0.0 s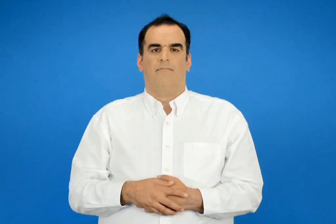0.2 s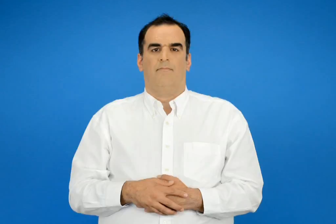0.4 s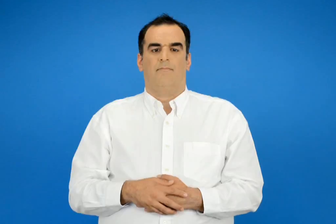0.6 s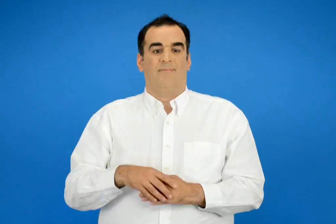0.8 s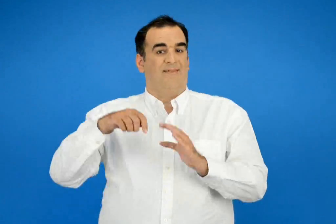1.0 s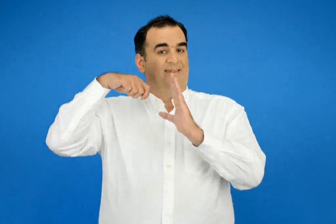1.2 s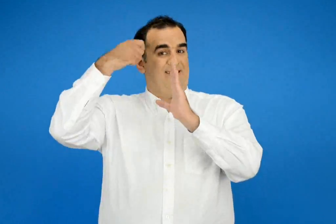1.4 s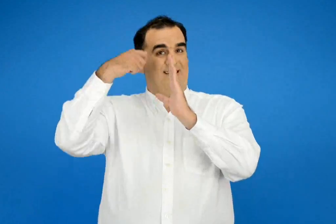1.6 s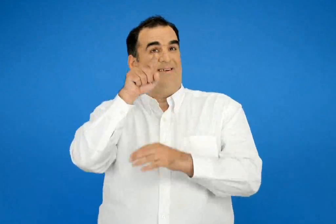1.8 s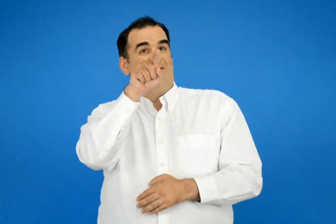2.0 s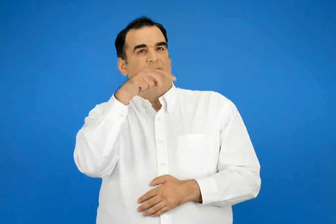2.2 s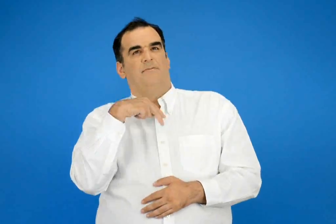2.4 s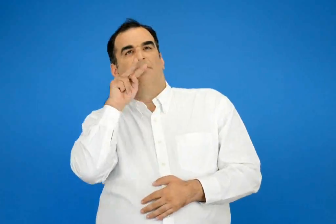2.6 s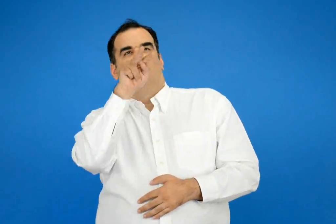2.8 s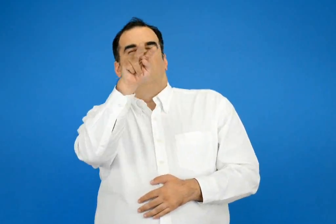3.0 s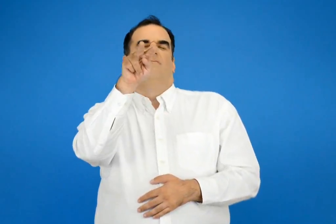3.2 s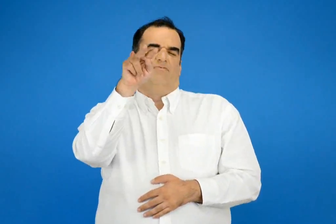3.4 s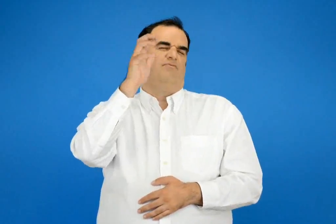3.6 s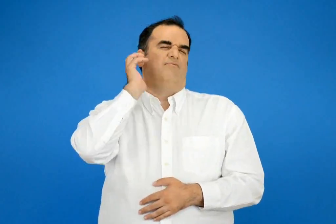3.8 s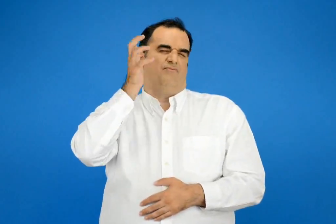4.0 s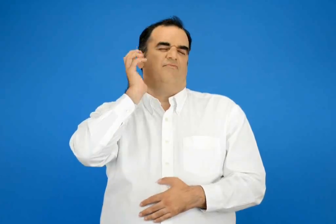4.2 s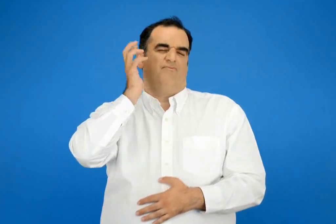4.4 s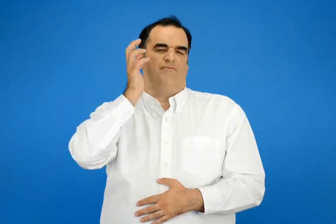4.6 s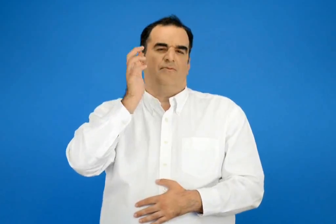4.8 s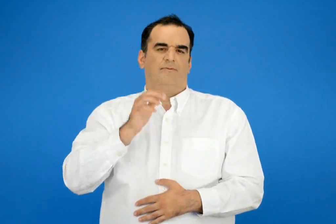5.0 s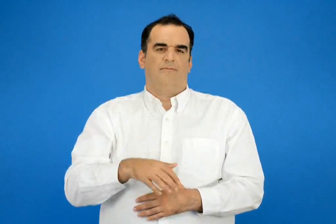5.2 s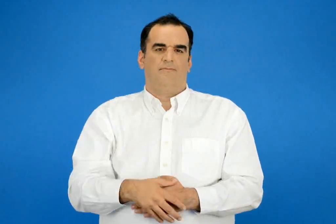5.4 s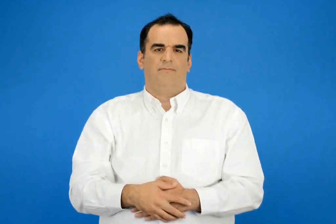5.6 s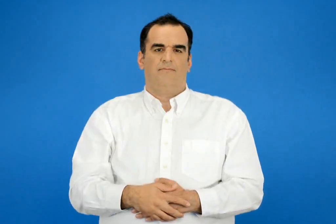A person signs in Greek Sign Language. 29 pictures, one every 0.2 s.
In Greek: αυτή η ταινία με κάνει να βαριέμαι
